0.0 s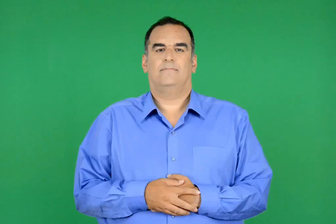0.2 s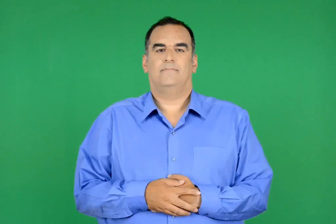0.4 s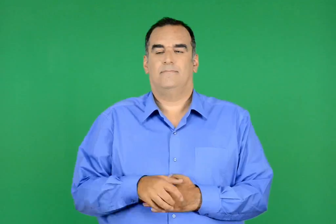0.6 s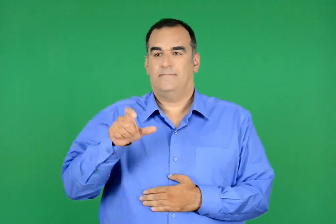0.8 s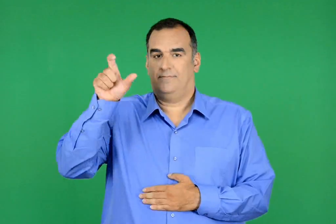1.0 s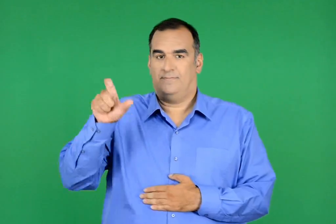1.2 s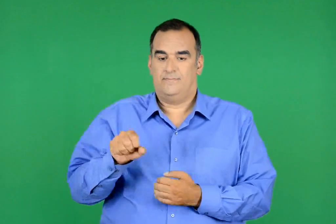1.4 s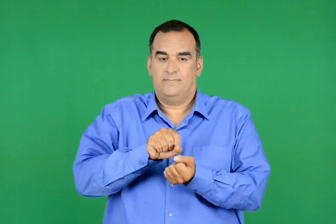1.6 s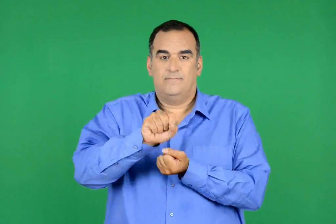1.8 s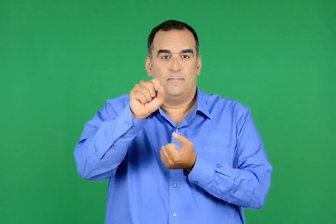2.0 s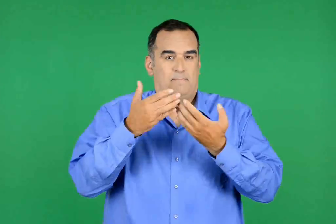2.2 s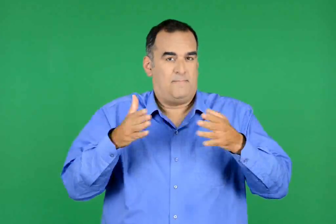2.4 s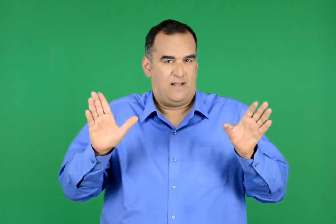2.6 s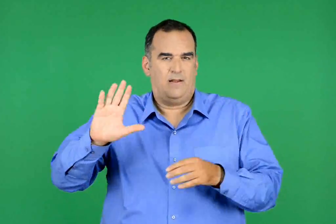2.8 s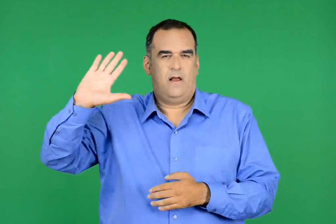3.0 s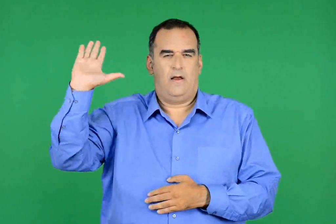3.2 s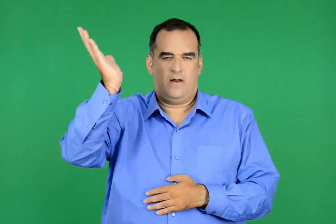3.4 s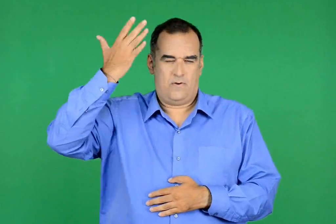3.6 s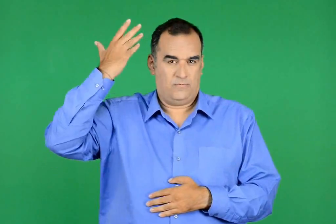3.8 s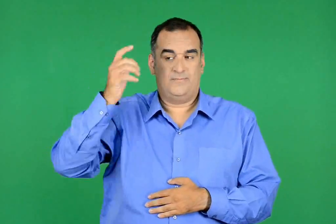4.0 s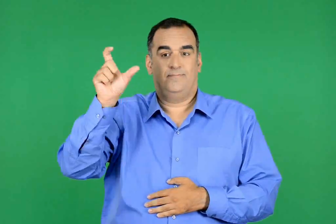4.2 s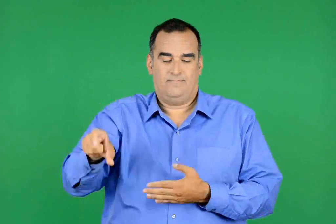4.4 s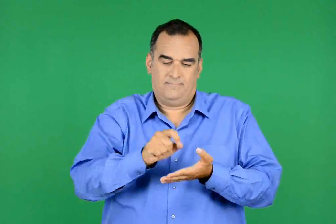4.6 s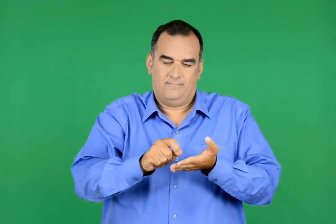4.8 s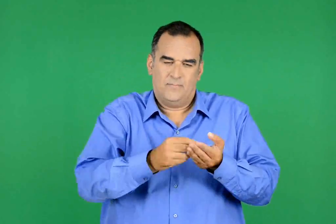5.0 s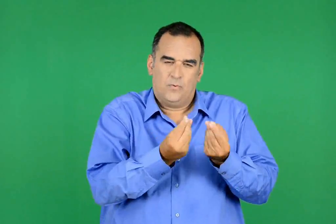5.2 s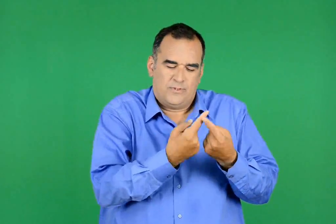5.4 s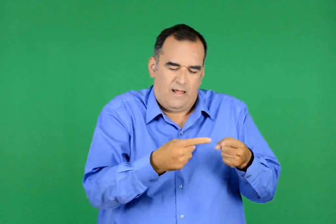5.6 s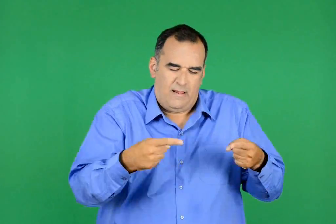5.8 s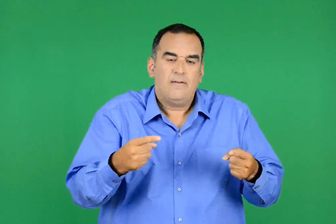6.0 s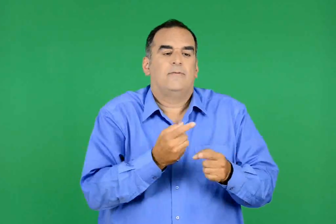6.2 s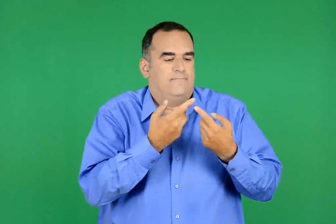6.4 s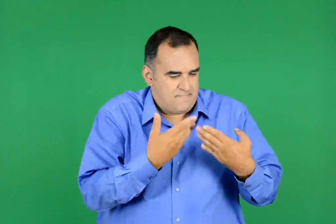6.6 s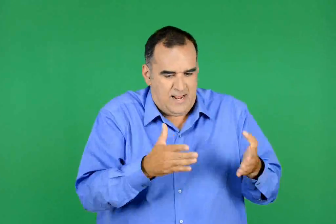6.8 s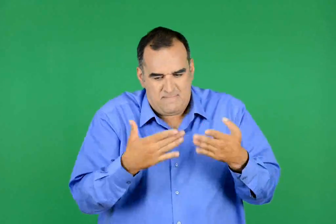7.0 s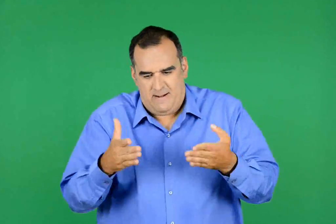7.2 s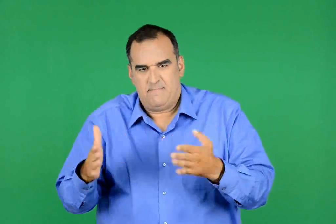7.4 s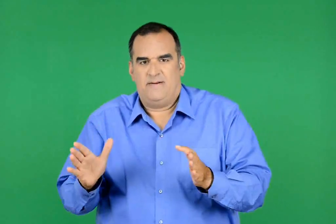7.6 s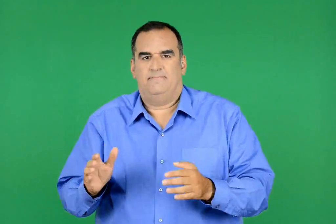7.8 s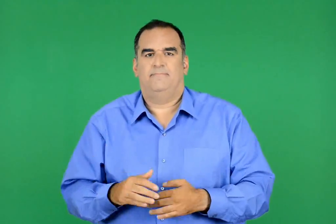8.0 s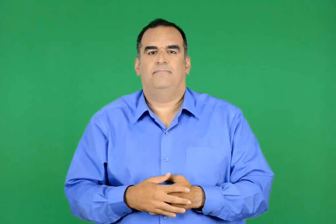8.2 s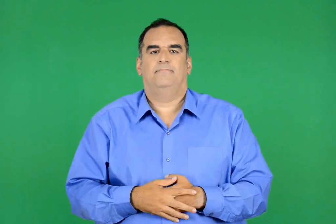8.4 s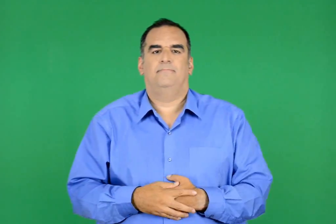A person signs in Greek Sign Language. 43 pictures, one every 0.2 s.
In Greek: σπούδασε αρχαιολογία. έχει ασχοληθεί µε όλα τα είδη του πεζού λόγου
